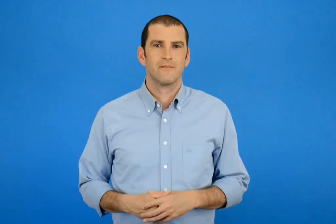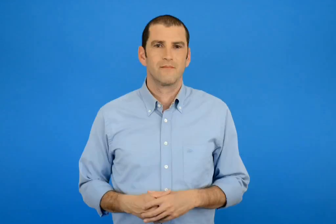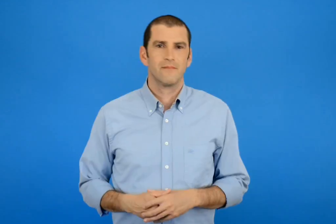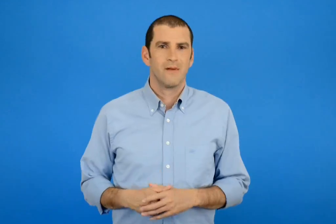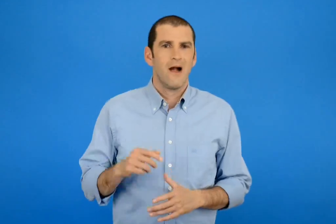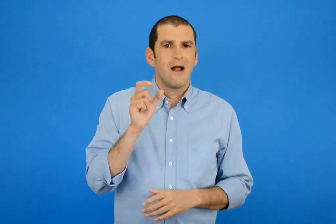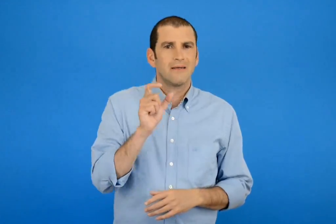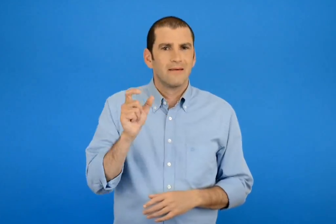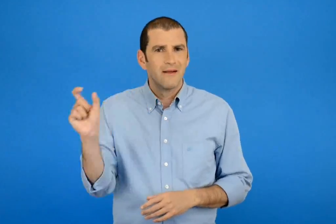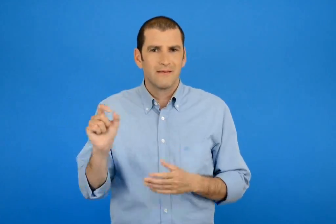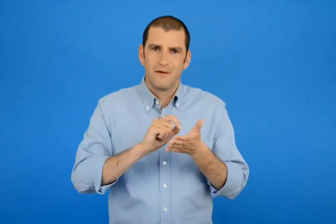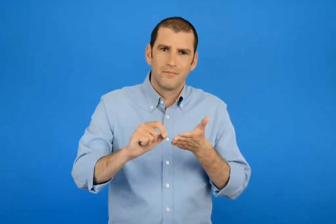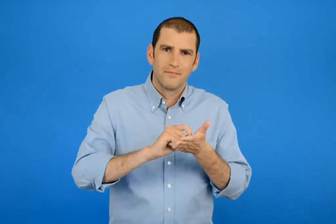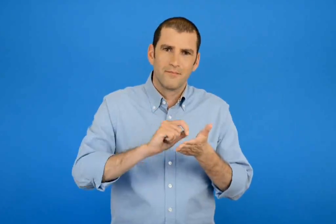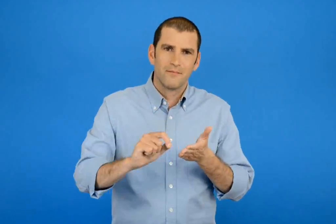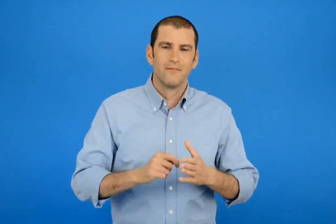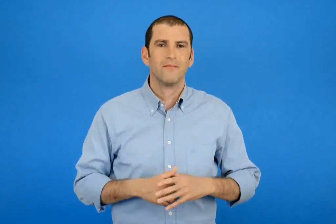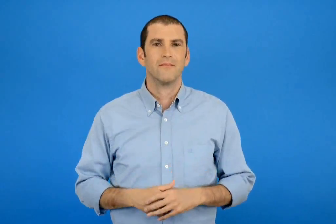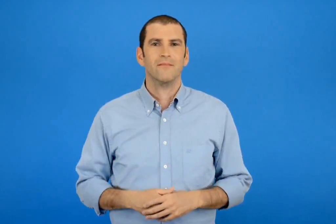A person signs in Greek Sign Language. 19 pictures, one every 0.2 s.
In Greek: γραφώ με λέξεις
